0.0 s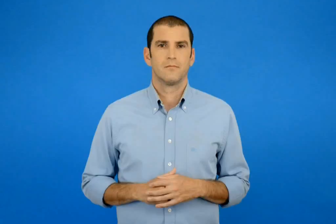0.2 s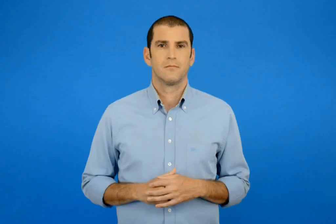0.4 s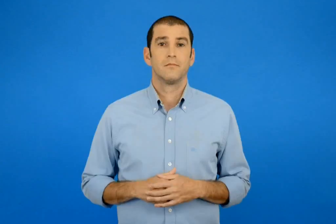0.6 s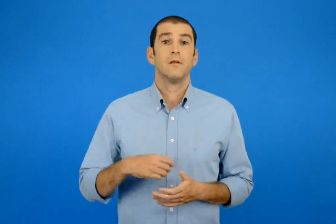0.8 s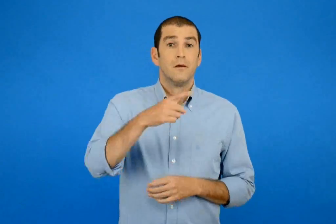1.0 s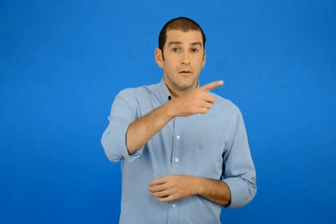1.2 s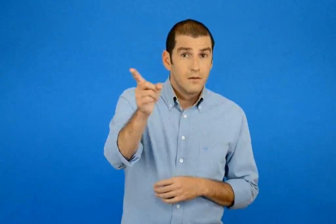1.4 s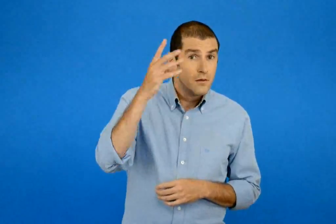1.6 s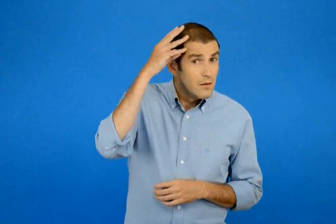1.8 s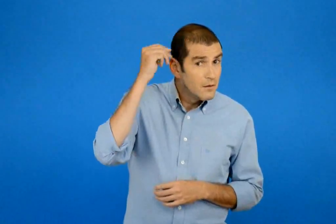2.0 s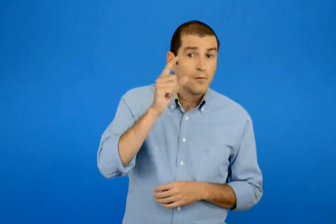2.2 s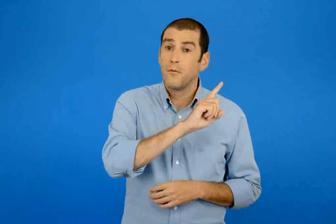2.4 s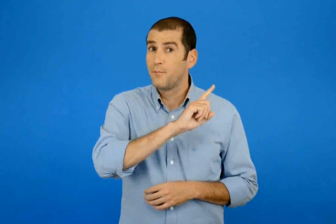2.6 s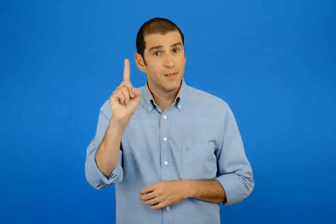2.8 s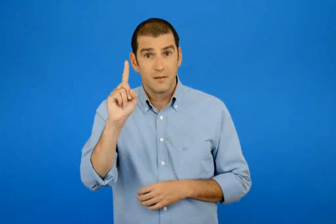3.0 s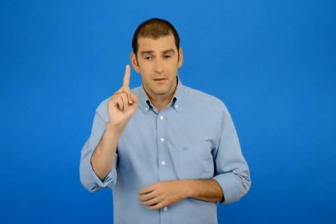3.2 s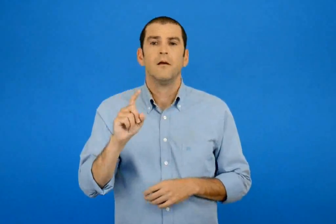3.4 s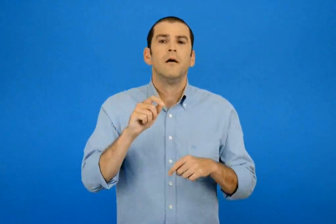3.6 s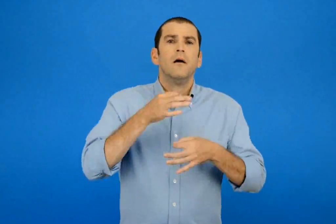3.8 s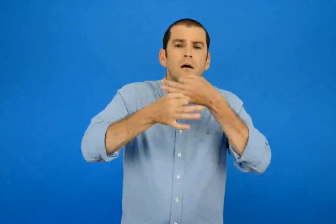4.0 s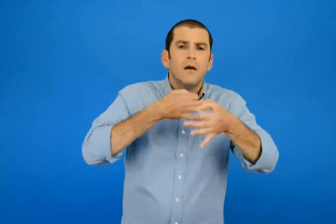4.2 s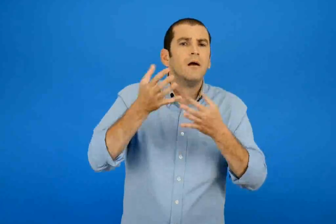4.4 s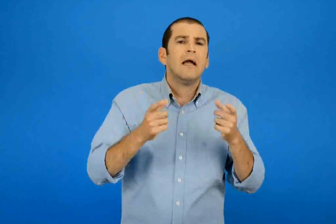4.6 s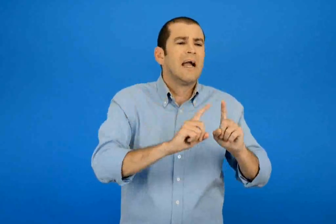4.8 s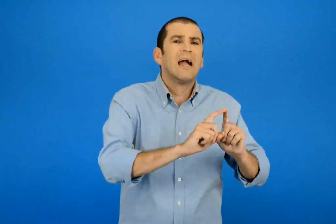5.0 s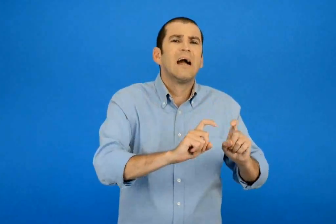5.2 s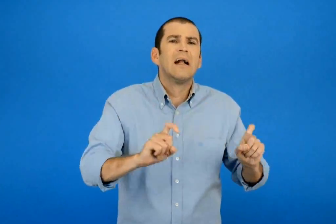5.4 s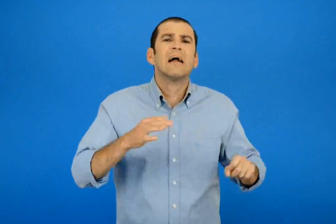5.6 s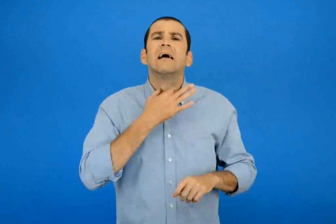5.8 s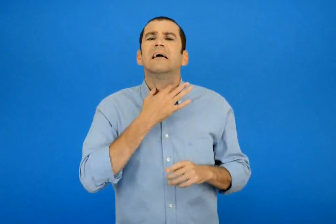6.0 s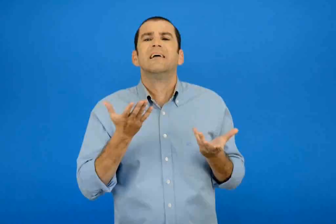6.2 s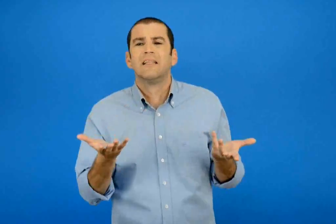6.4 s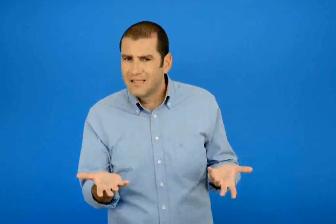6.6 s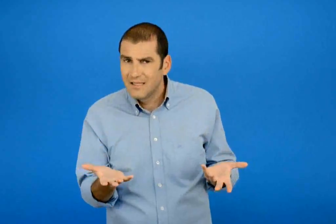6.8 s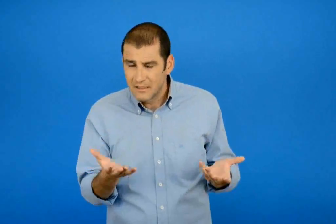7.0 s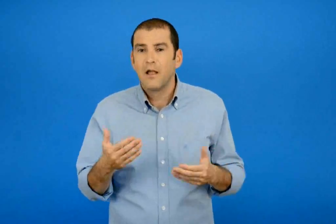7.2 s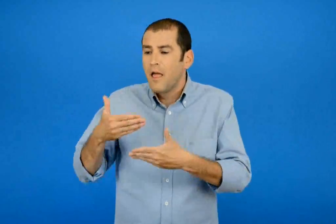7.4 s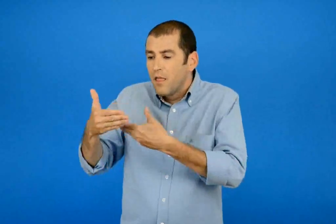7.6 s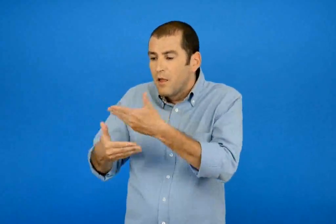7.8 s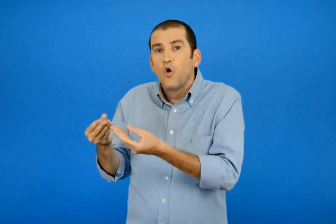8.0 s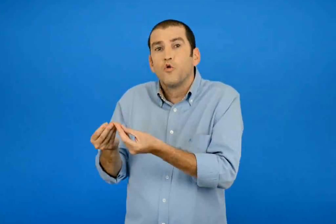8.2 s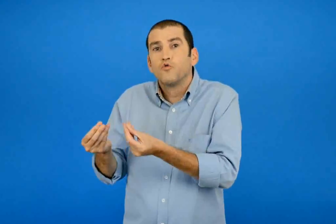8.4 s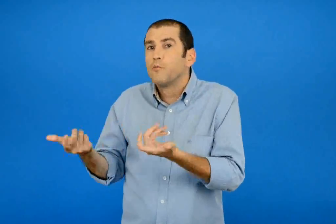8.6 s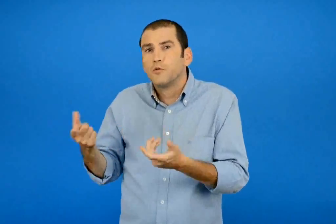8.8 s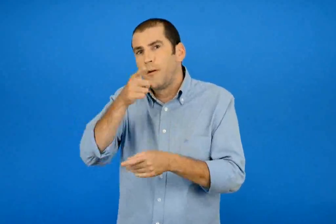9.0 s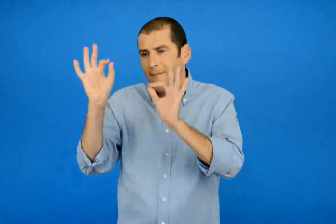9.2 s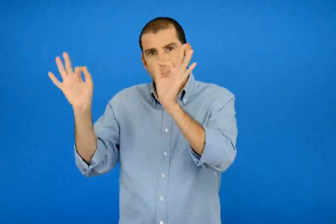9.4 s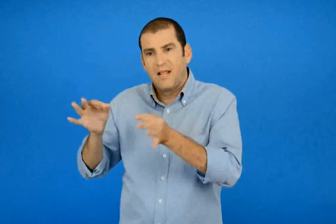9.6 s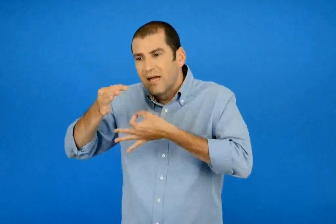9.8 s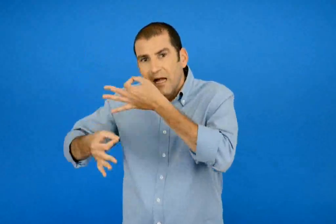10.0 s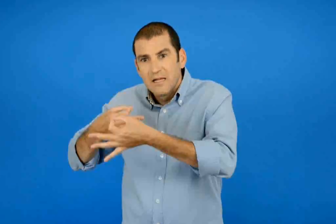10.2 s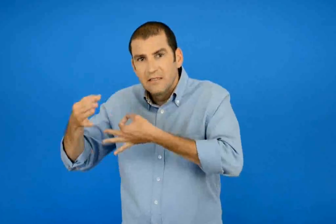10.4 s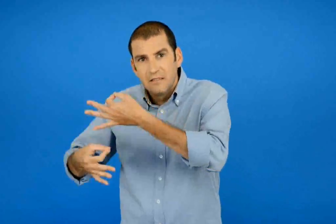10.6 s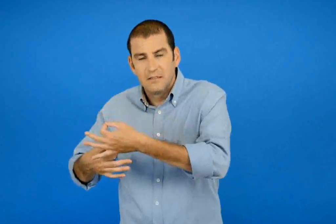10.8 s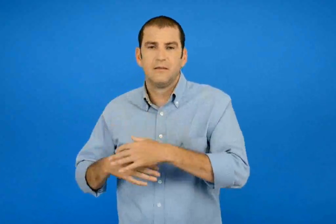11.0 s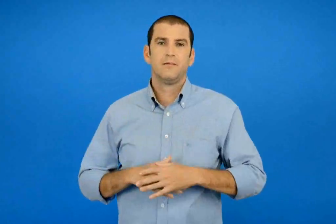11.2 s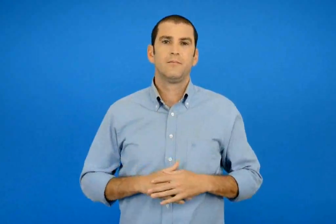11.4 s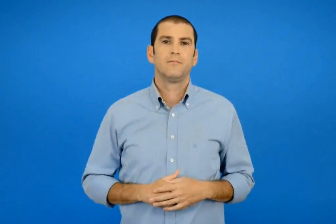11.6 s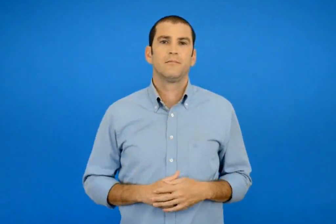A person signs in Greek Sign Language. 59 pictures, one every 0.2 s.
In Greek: μην ξεχάσετε να πείτε τι υλικά χρειάζονται και να περιγράψετε με τη σειρά τι πρέπει να γινει
